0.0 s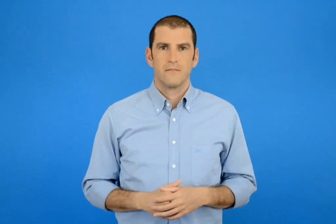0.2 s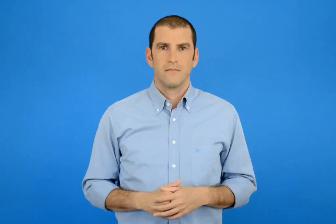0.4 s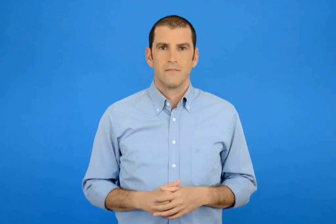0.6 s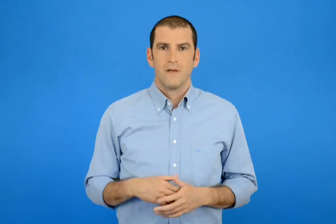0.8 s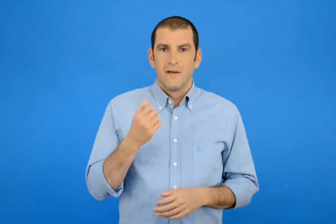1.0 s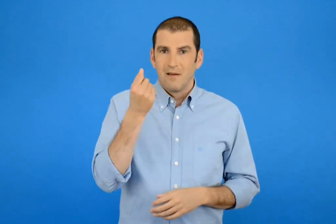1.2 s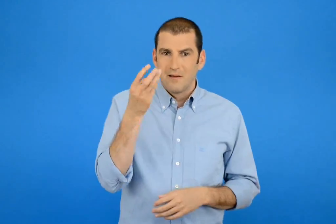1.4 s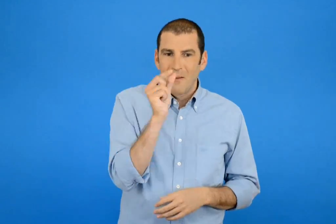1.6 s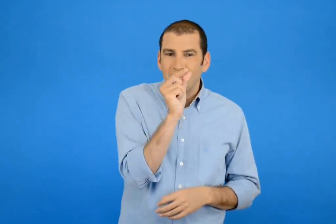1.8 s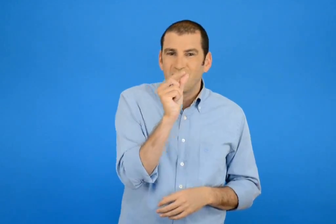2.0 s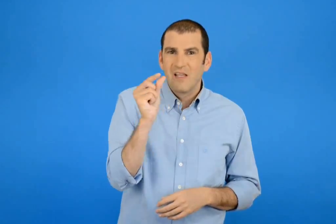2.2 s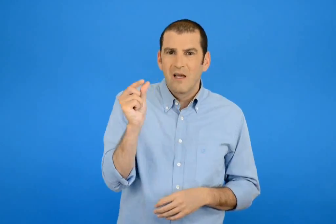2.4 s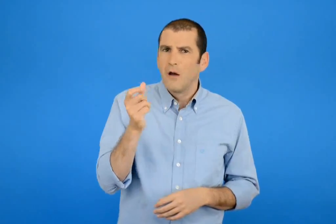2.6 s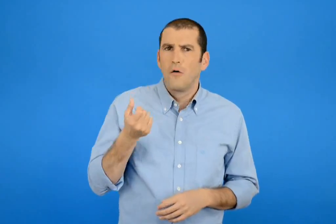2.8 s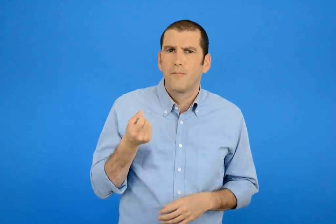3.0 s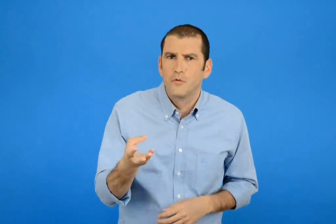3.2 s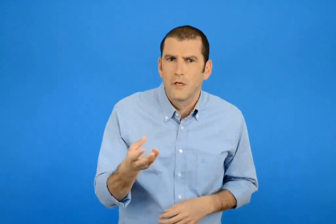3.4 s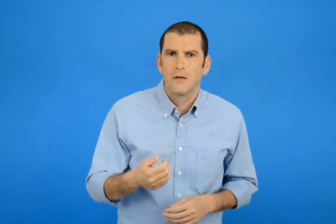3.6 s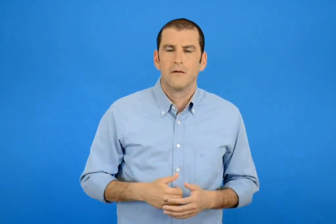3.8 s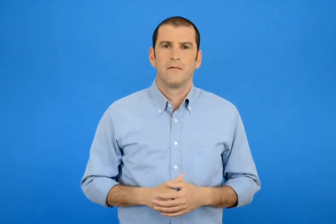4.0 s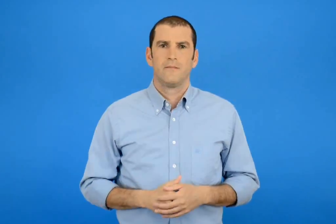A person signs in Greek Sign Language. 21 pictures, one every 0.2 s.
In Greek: από πόσα ψηφιά αποτελούνται ;
